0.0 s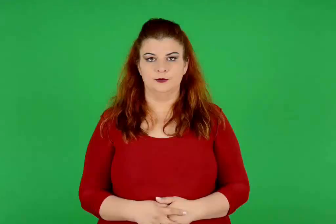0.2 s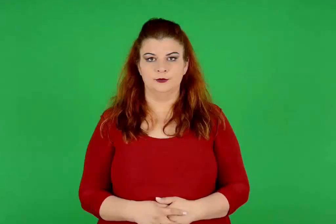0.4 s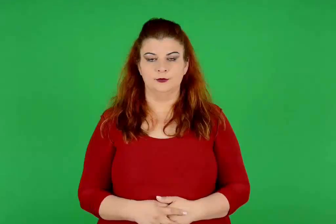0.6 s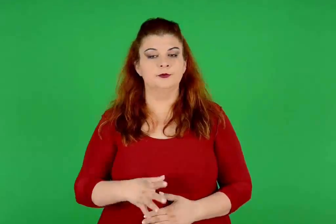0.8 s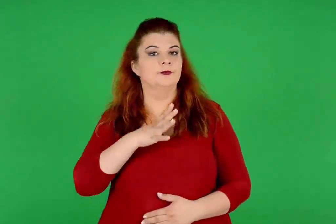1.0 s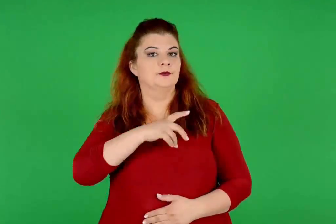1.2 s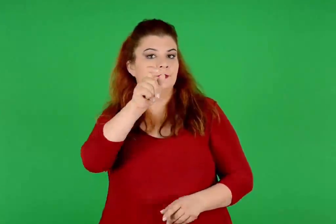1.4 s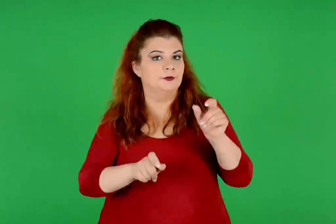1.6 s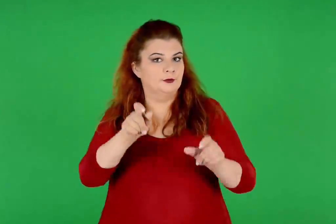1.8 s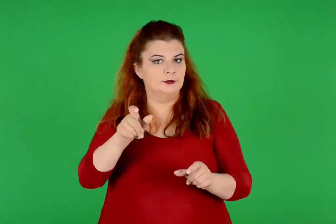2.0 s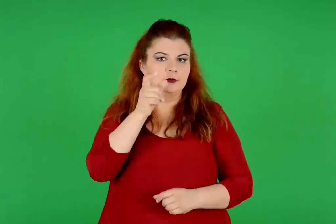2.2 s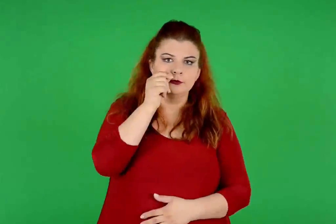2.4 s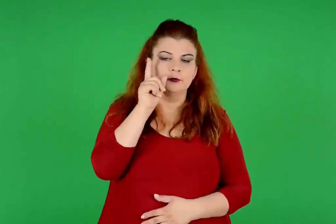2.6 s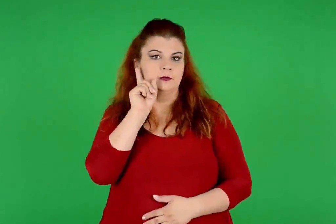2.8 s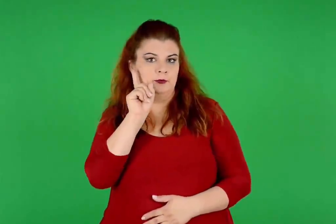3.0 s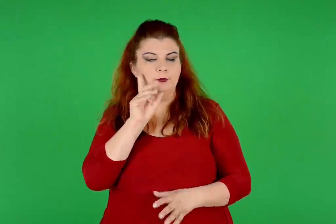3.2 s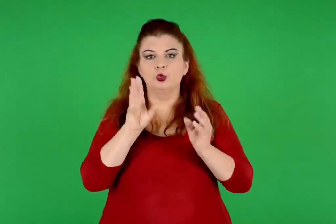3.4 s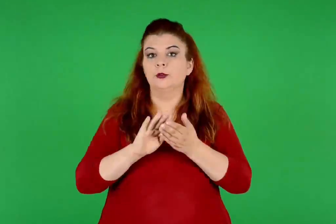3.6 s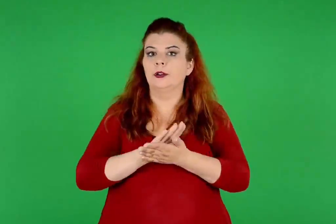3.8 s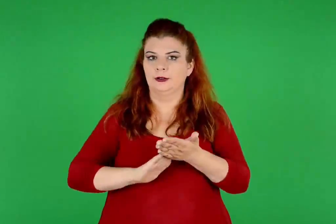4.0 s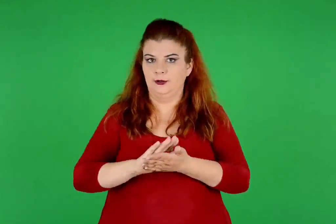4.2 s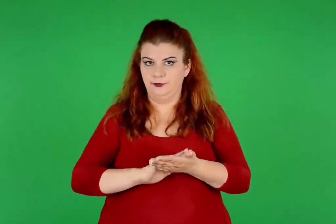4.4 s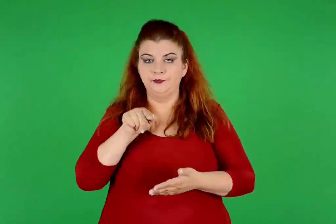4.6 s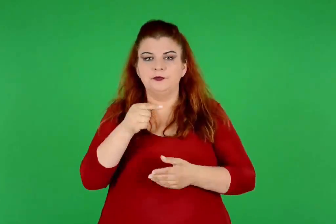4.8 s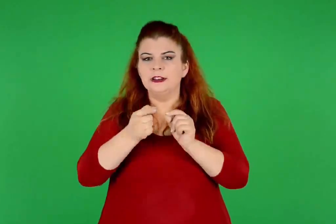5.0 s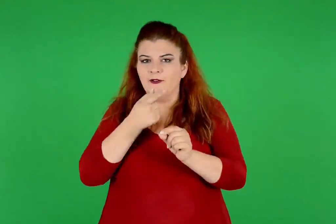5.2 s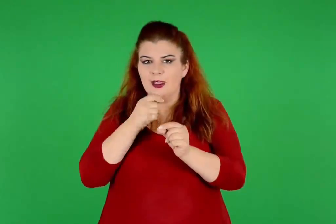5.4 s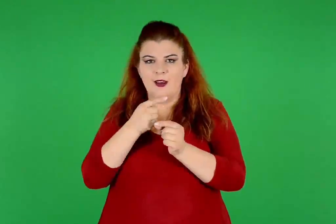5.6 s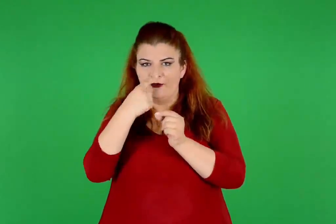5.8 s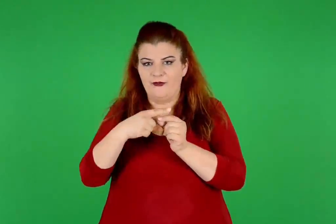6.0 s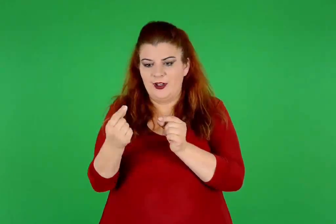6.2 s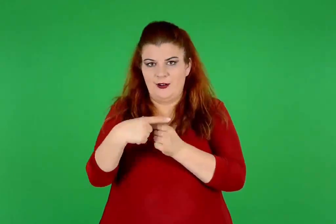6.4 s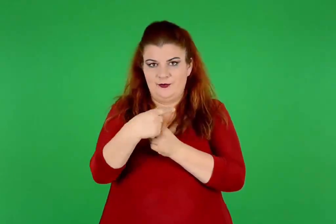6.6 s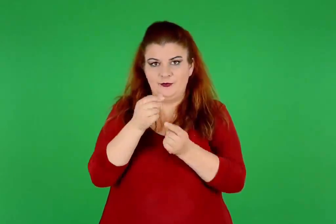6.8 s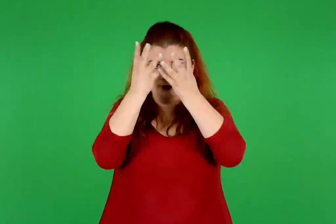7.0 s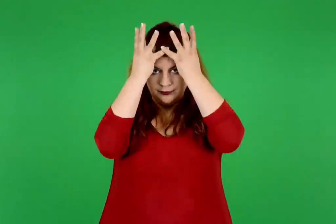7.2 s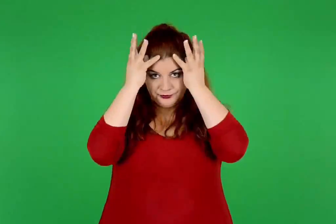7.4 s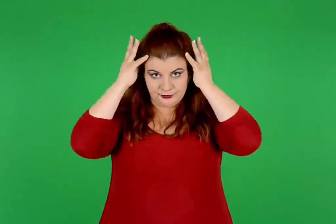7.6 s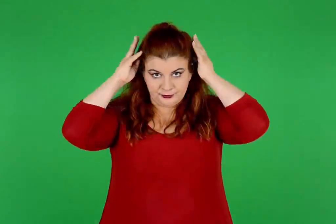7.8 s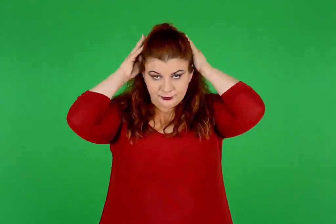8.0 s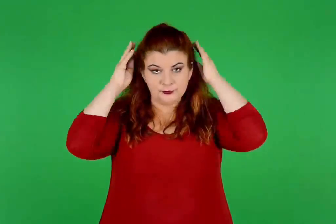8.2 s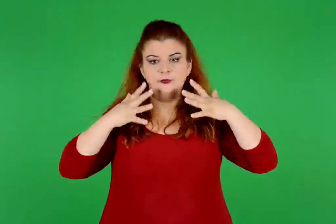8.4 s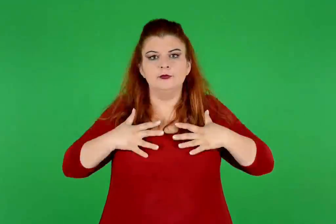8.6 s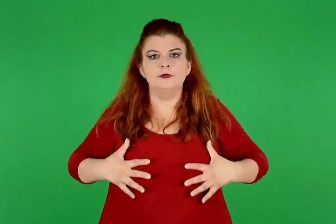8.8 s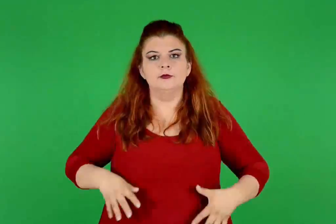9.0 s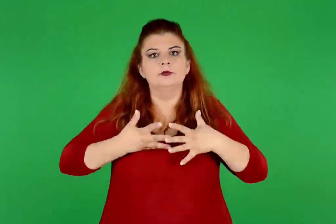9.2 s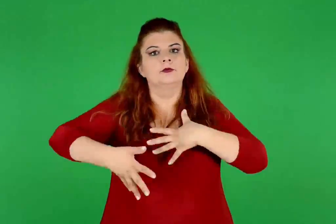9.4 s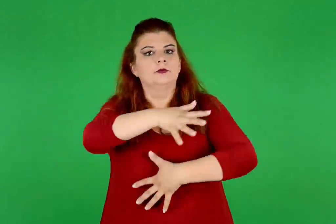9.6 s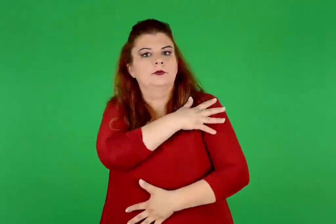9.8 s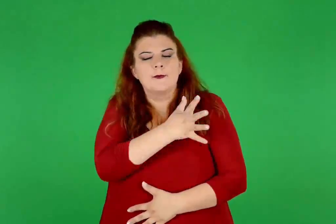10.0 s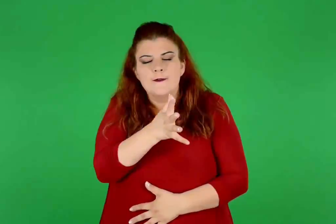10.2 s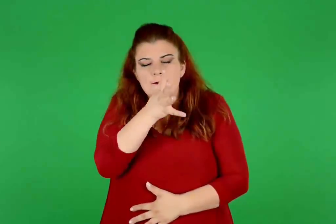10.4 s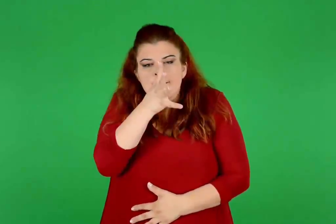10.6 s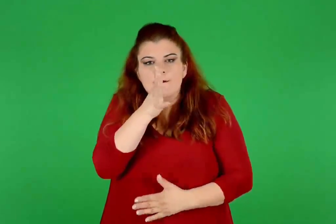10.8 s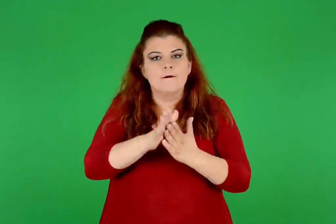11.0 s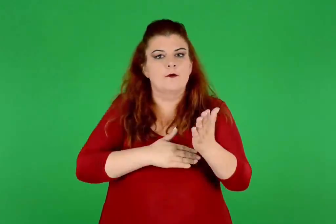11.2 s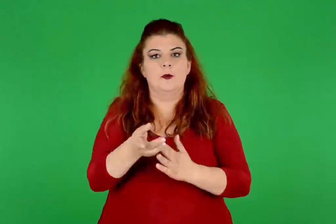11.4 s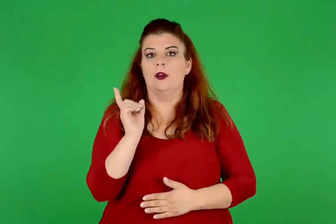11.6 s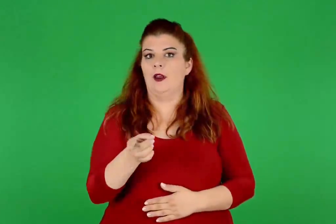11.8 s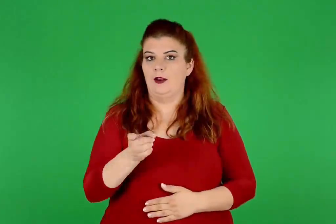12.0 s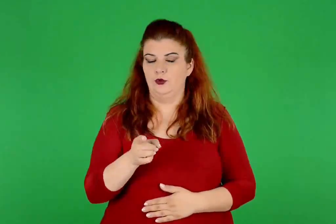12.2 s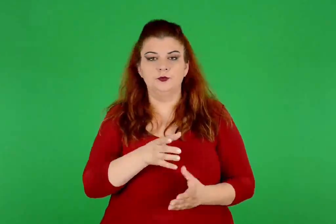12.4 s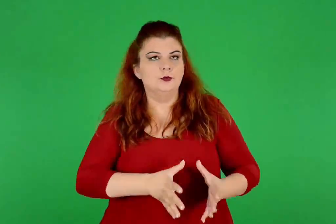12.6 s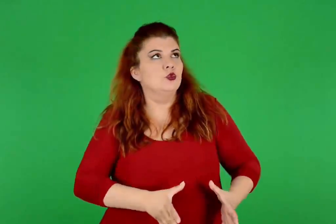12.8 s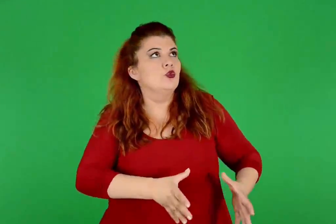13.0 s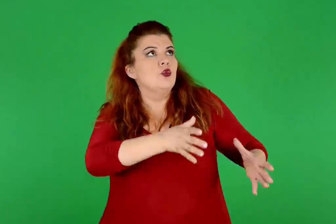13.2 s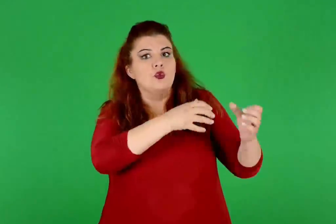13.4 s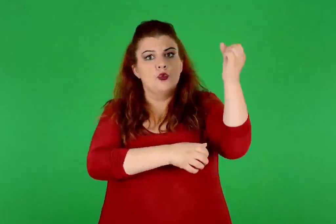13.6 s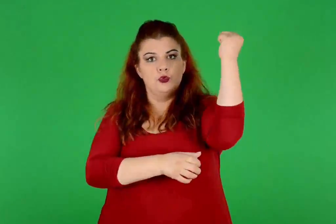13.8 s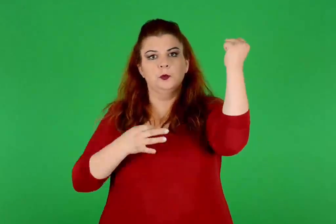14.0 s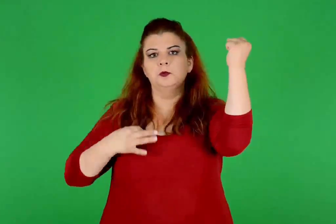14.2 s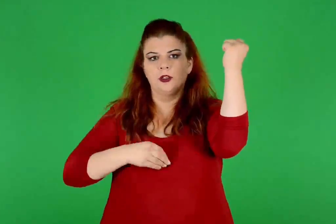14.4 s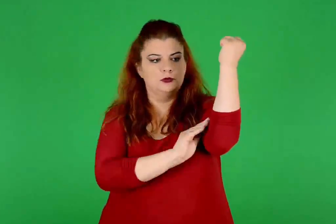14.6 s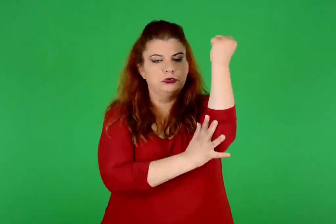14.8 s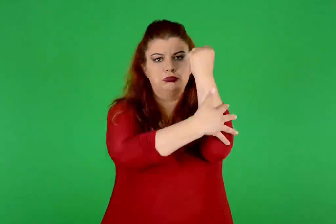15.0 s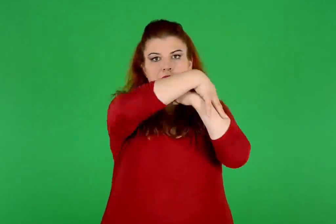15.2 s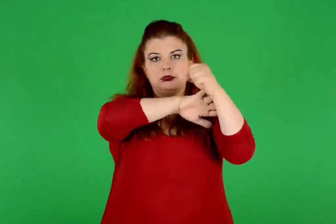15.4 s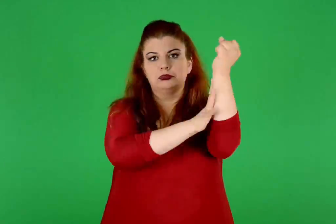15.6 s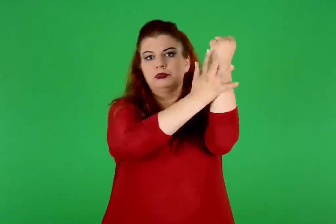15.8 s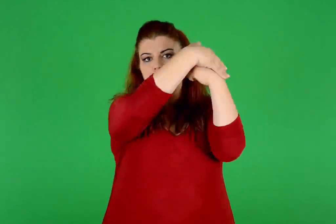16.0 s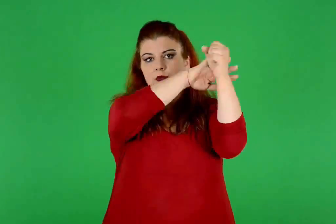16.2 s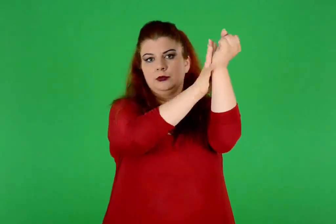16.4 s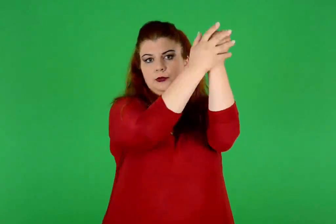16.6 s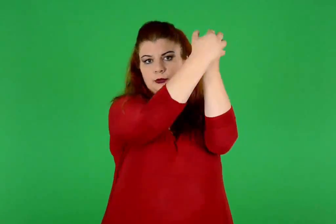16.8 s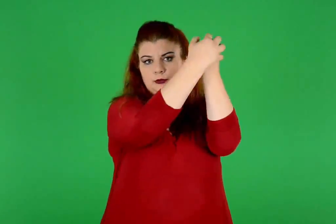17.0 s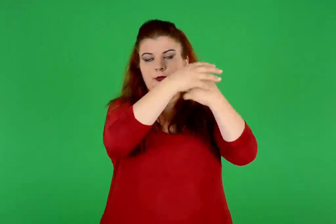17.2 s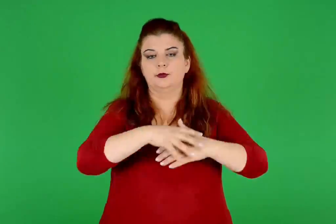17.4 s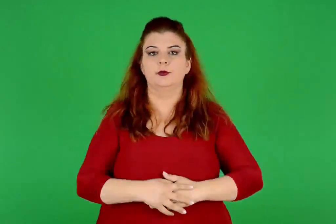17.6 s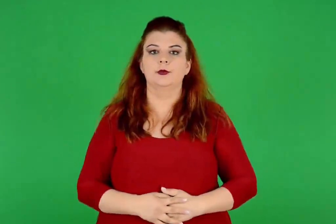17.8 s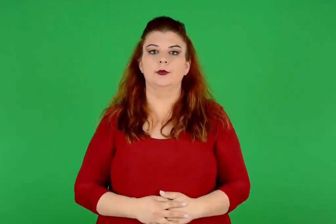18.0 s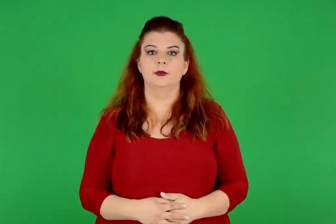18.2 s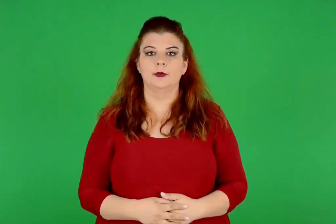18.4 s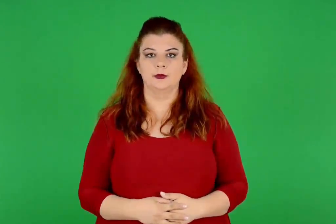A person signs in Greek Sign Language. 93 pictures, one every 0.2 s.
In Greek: ιερείς και ιέρειες , με στεφάνια από φρέσκα αμπελοβλάσταρα , στολισμένοι με ολοκαίνουριους γαλάζιους χιτώνες , είχαν τυλίξει την ιερή στήλη με πρασινάδες
